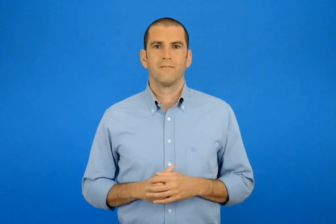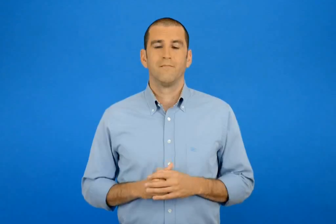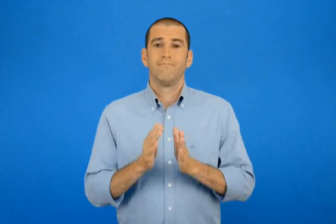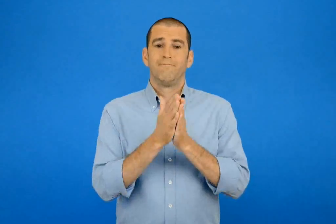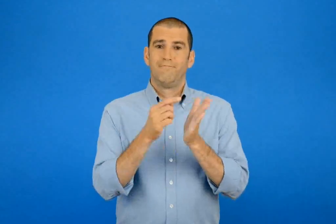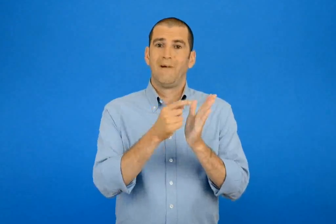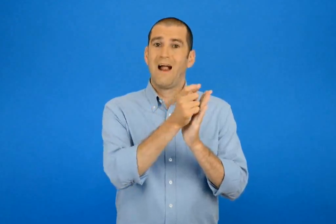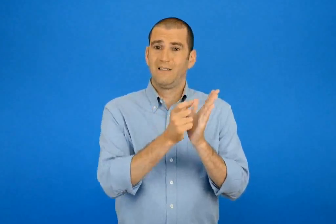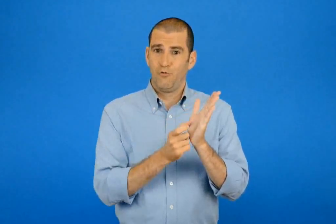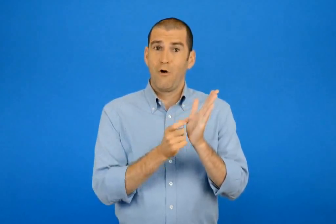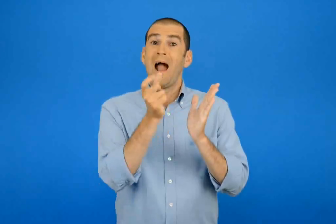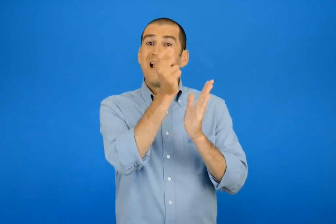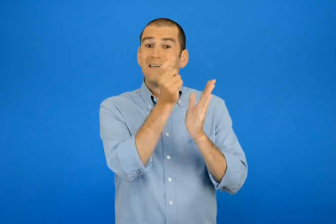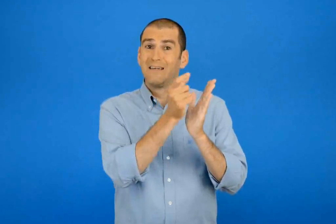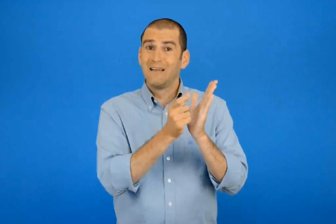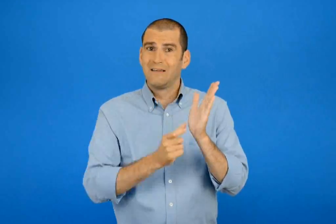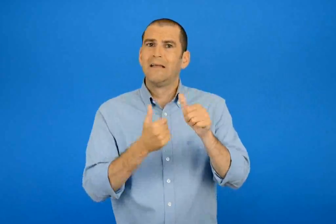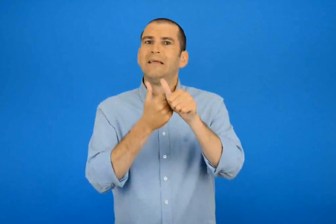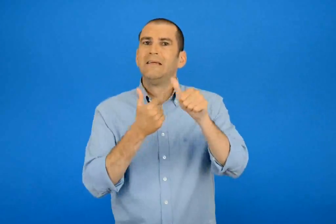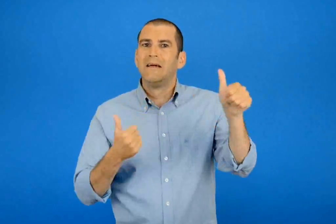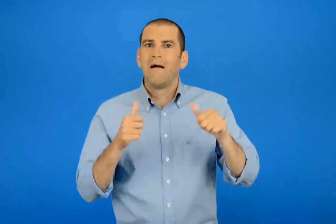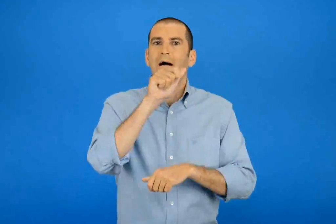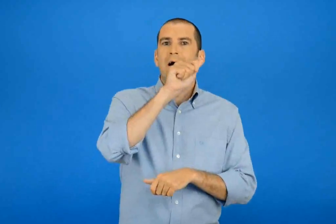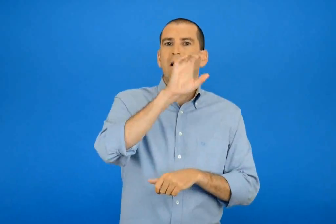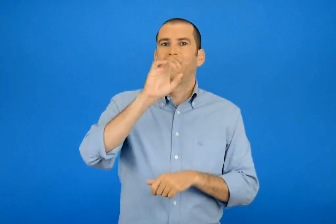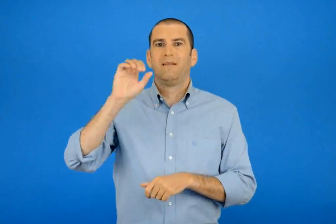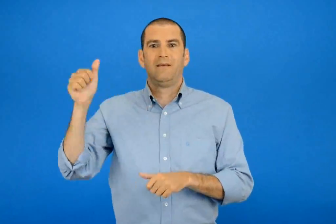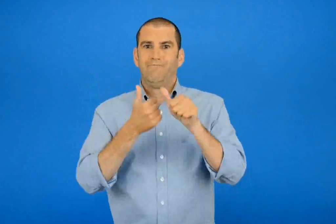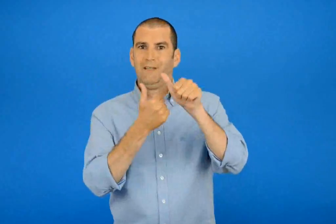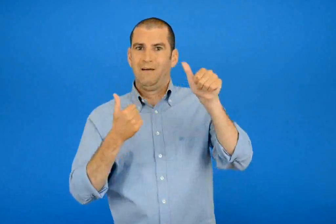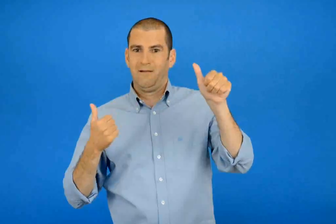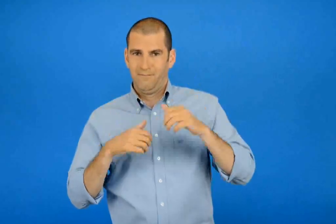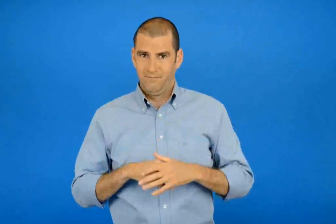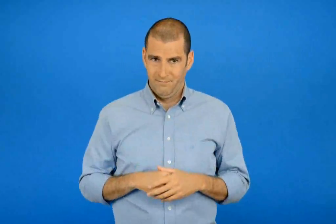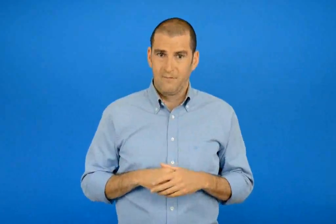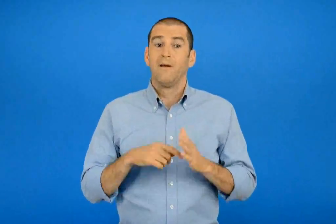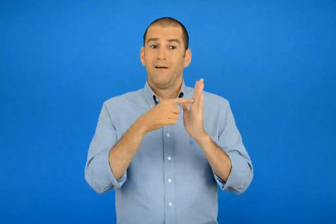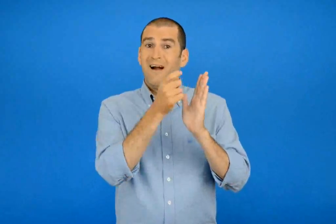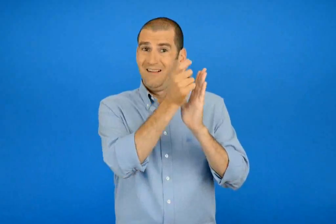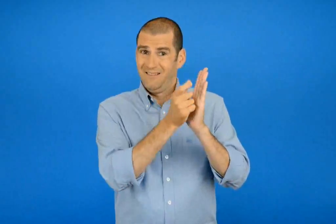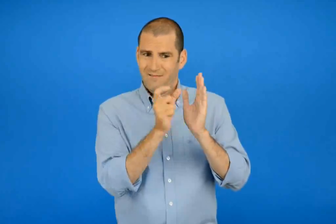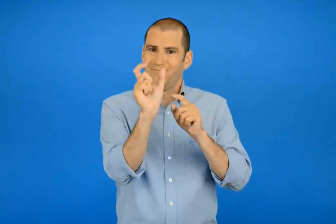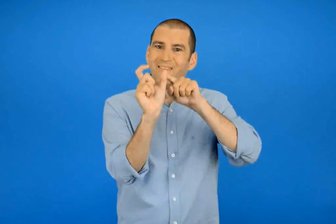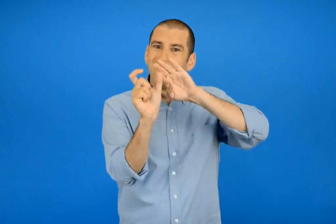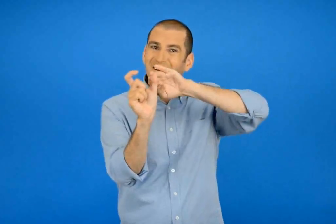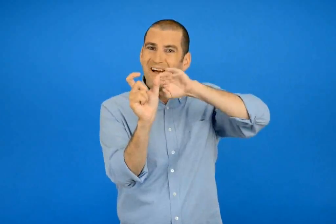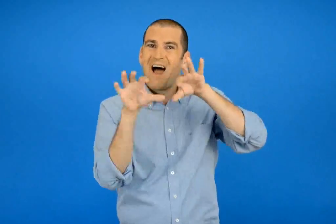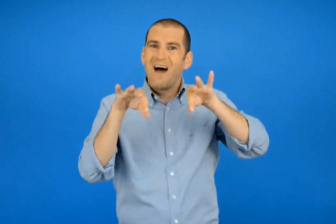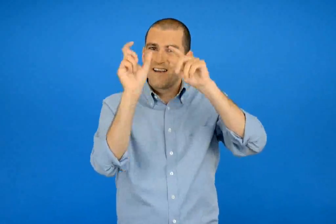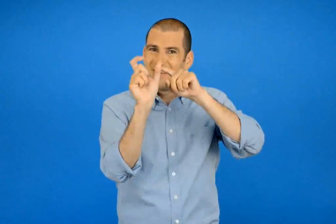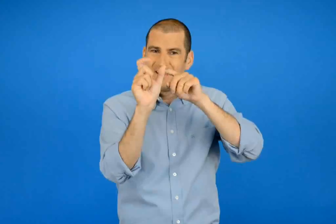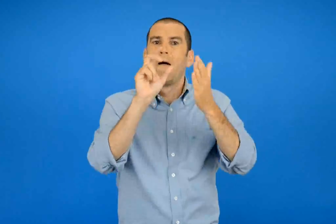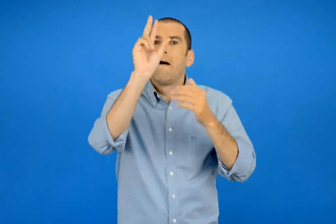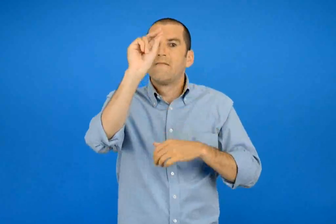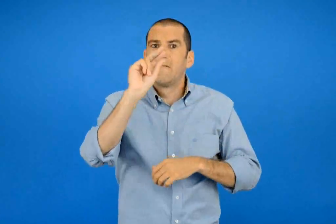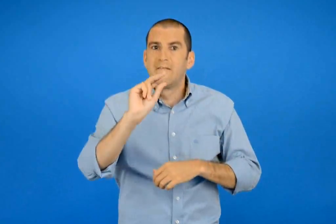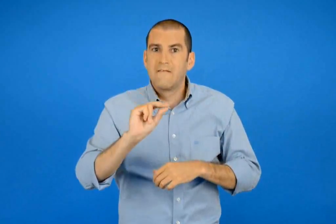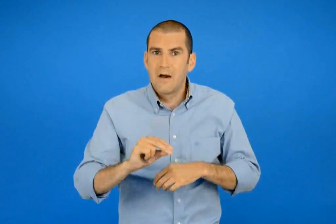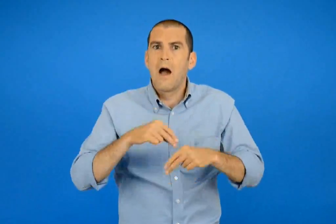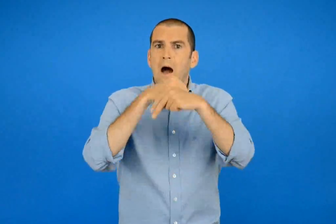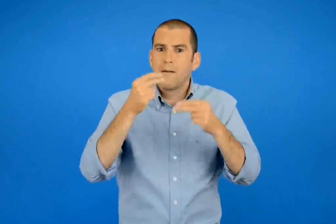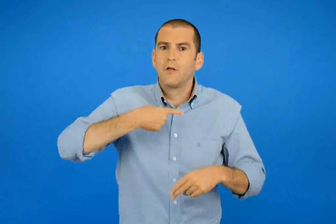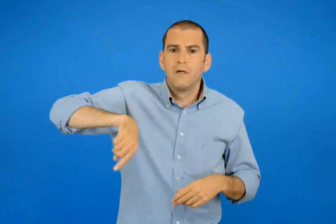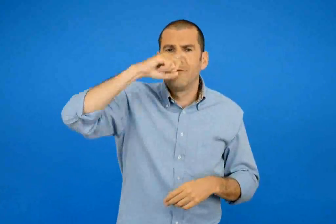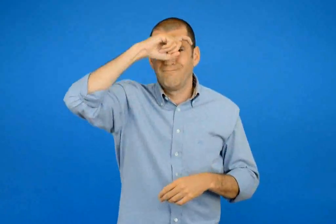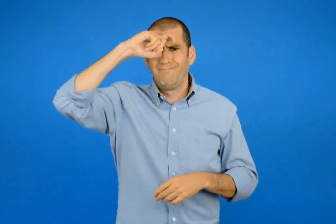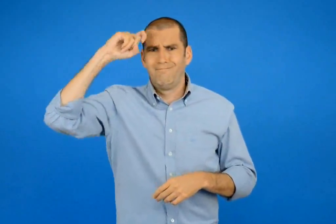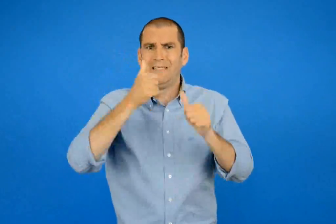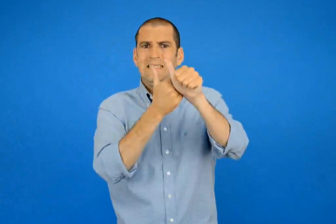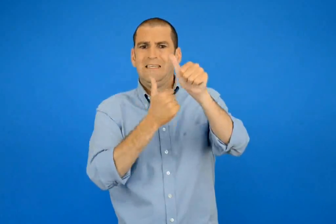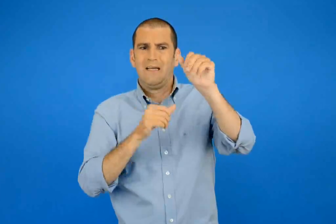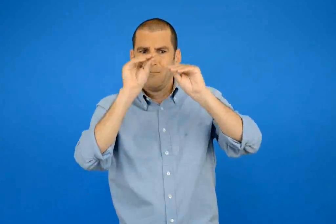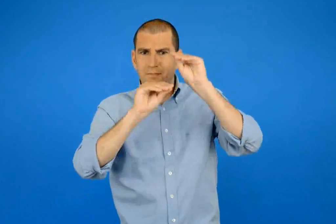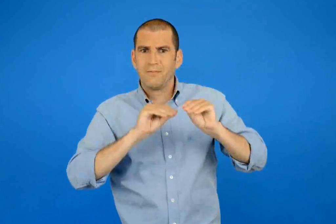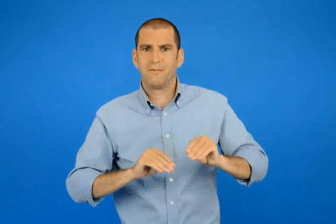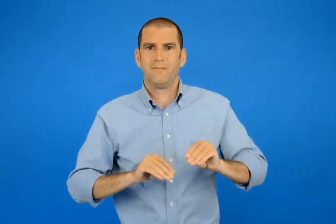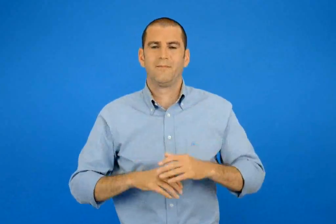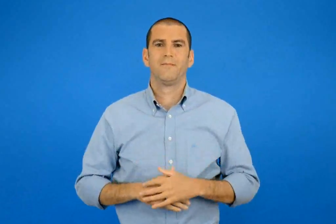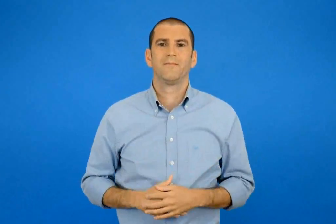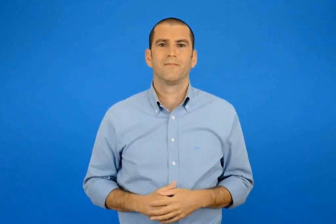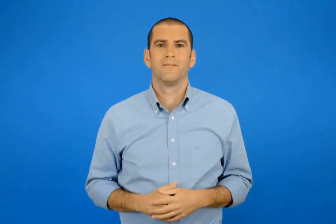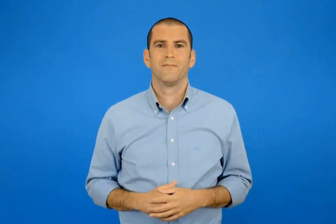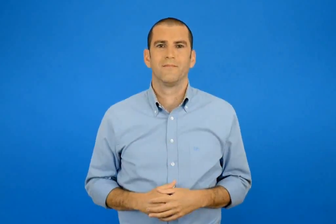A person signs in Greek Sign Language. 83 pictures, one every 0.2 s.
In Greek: στο λεξικό οι λέξεις μπαίνουν με αλφαβητική σειρά όμως μερικές φορές δυσκολευόμαστε να βάλουμε τις λέξεις στη σειρά γιατί η αρχή τους μοιάζει
